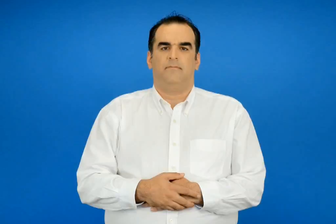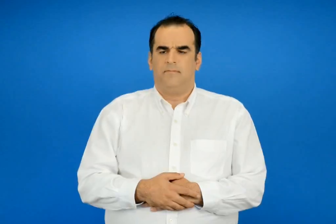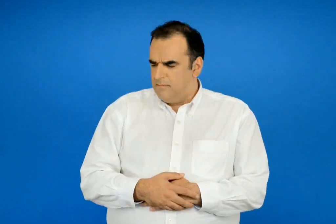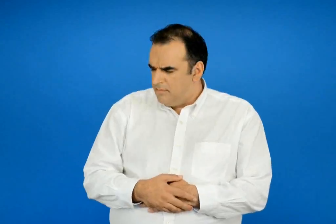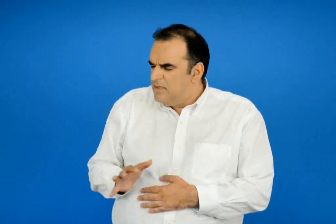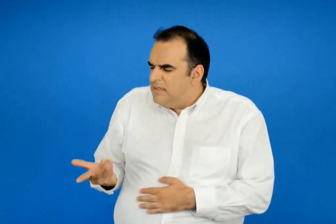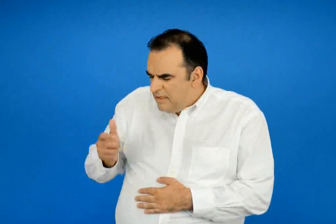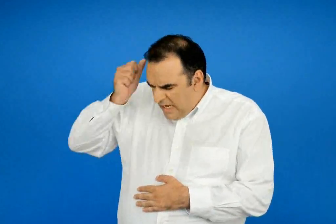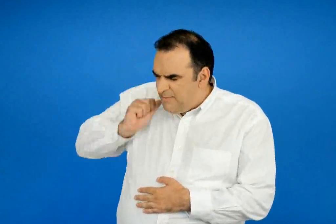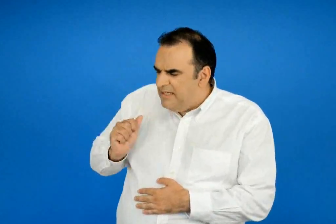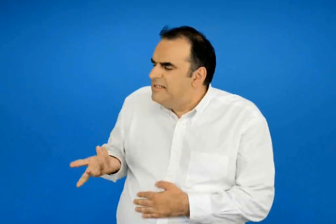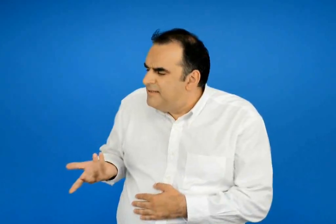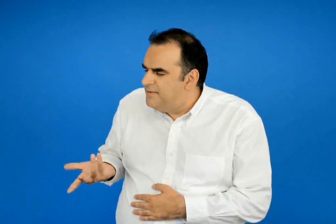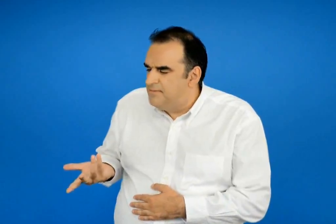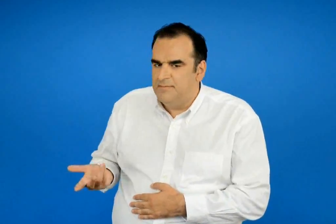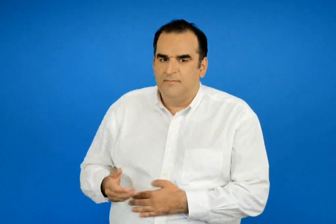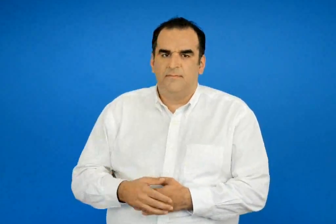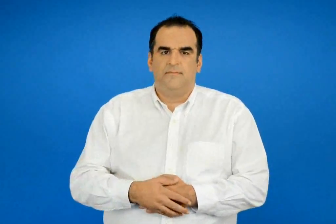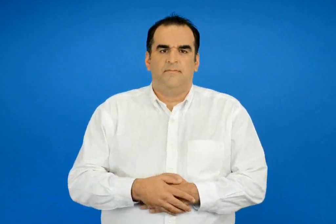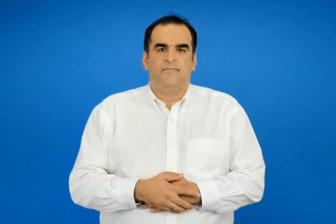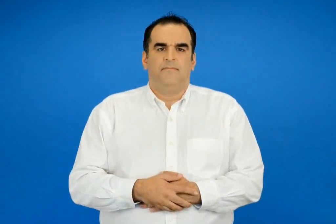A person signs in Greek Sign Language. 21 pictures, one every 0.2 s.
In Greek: τι είναι ορέ ασημάκη ;
